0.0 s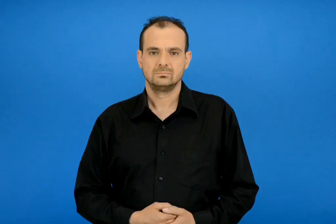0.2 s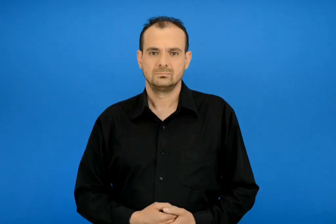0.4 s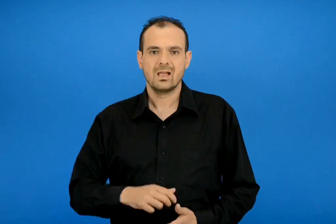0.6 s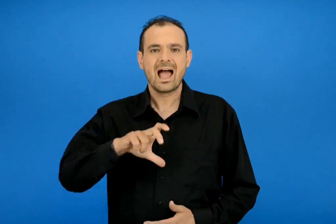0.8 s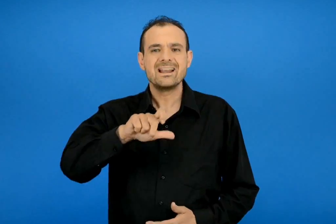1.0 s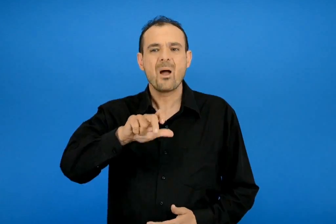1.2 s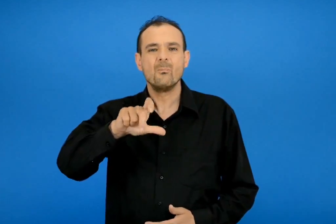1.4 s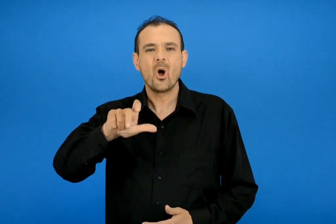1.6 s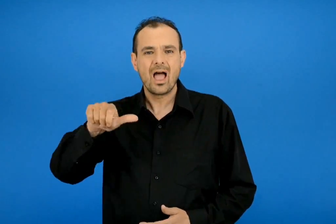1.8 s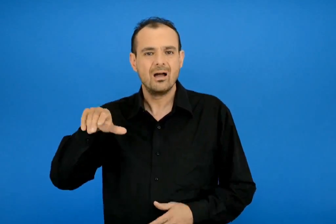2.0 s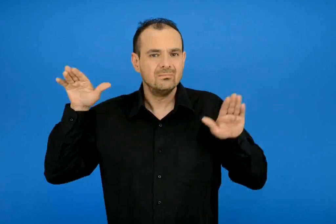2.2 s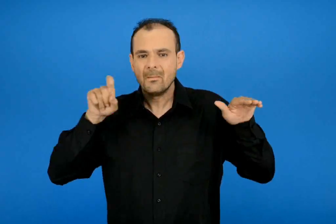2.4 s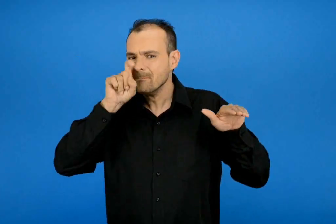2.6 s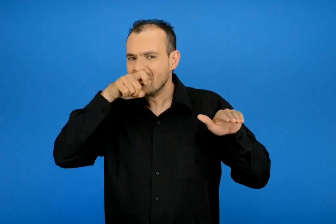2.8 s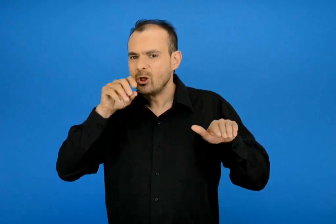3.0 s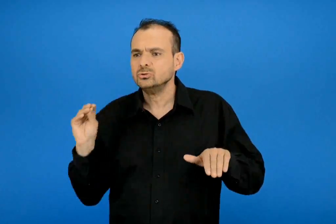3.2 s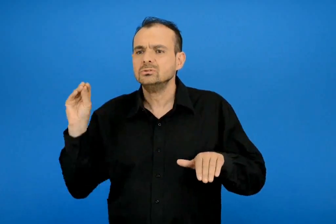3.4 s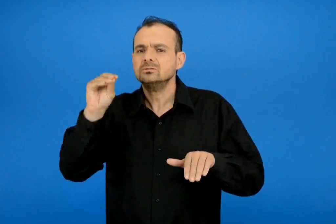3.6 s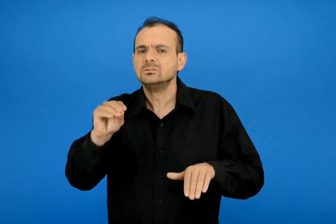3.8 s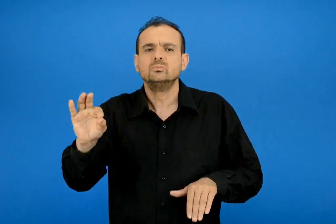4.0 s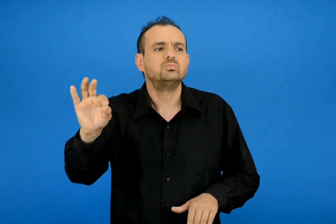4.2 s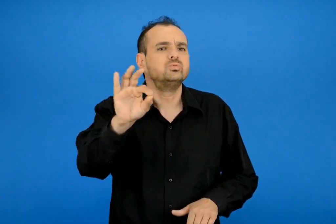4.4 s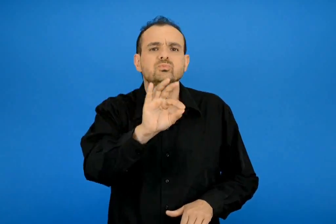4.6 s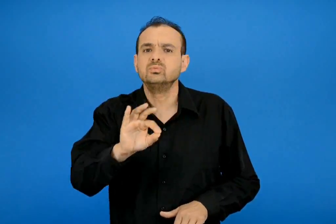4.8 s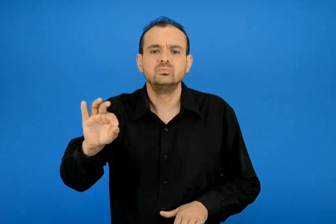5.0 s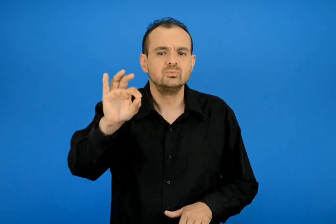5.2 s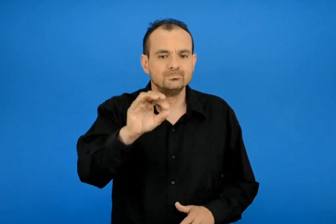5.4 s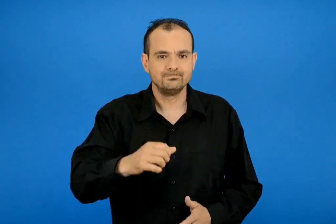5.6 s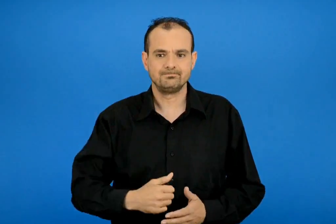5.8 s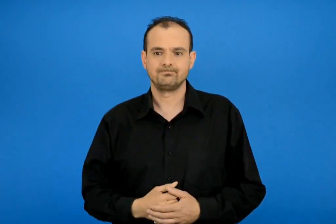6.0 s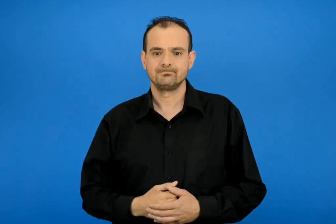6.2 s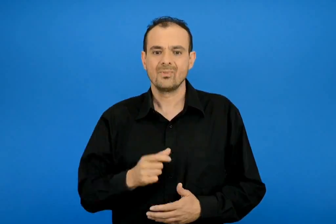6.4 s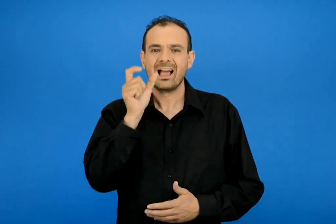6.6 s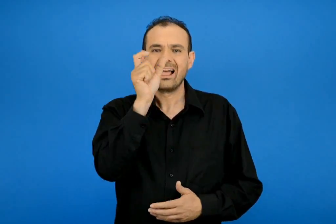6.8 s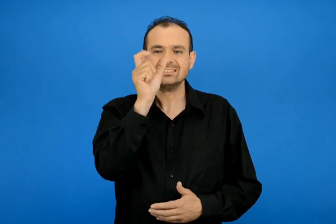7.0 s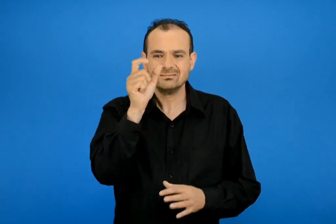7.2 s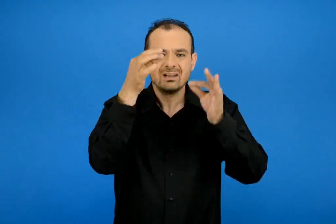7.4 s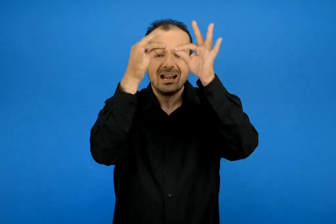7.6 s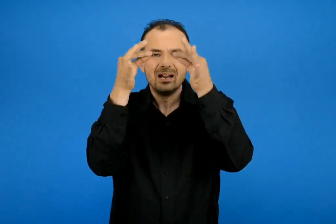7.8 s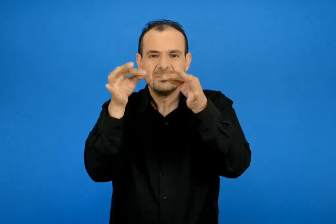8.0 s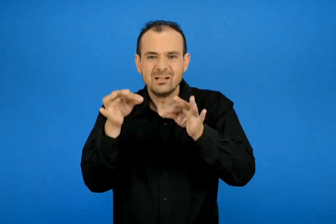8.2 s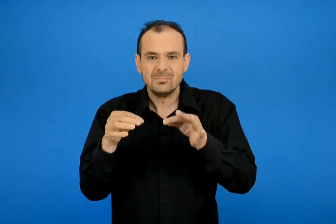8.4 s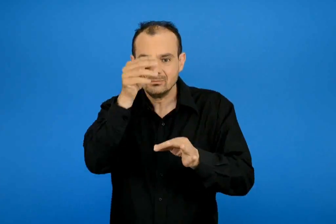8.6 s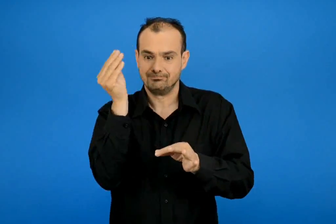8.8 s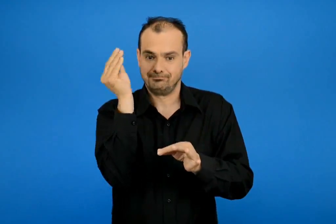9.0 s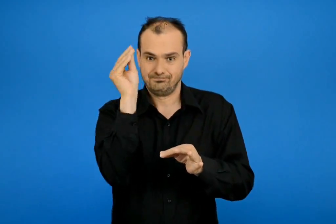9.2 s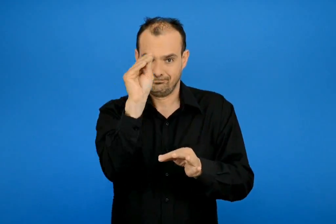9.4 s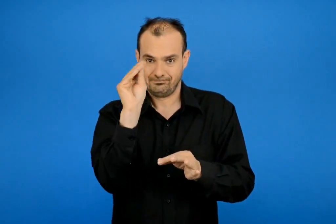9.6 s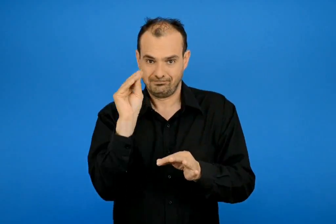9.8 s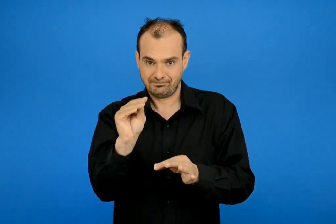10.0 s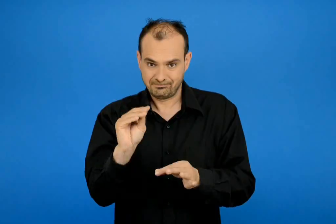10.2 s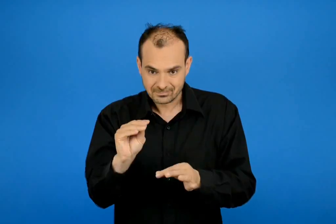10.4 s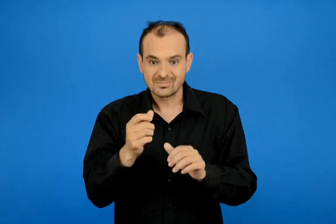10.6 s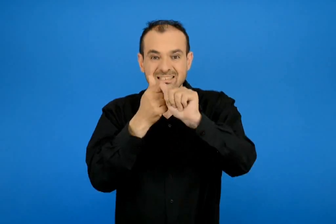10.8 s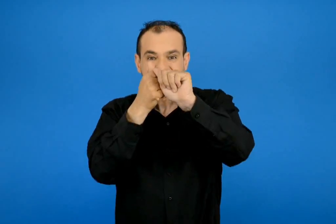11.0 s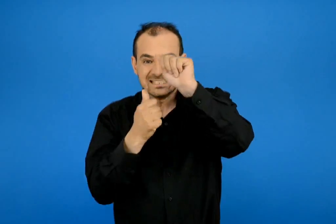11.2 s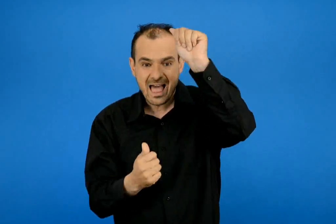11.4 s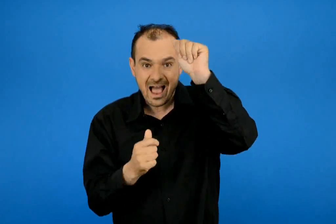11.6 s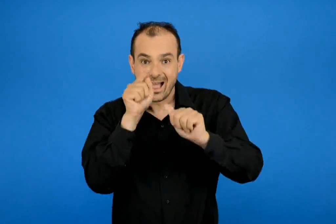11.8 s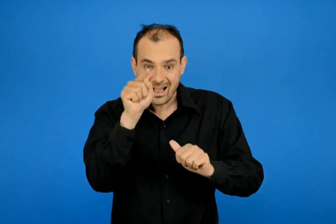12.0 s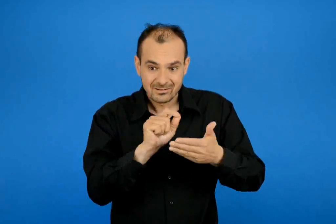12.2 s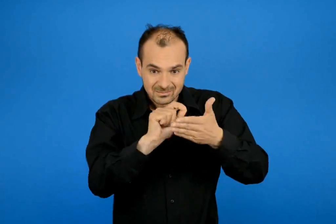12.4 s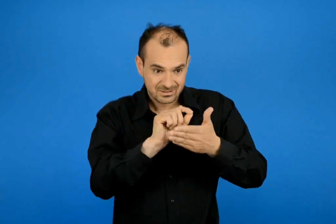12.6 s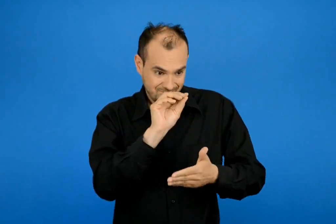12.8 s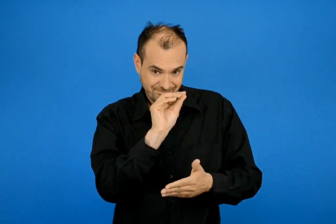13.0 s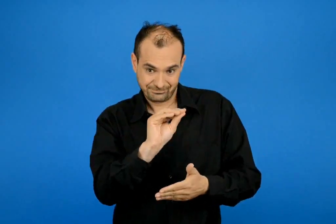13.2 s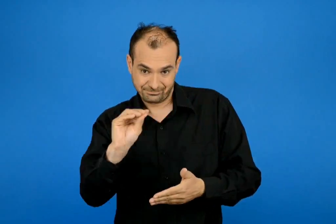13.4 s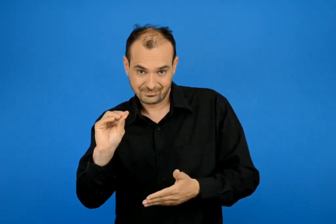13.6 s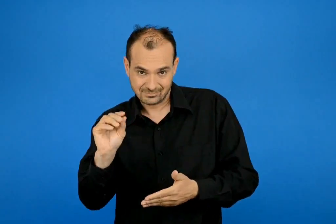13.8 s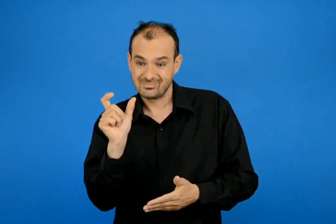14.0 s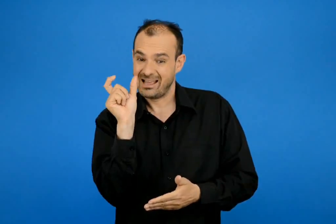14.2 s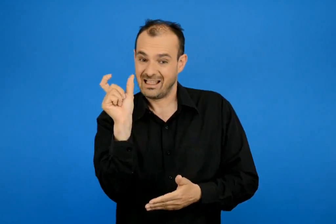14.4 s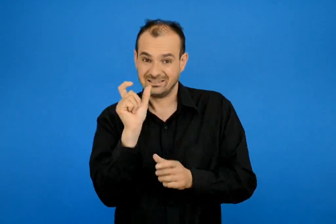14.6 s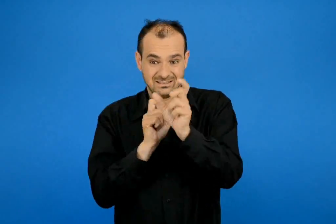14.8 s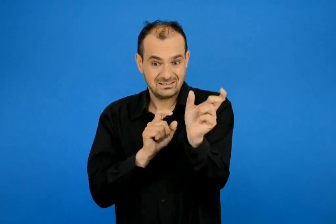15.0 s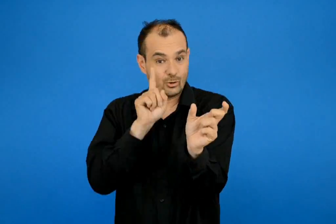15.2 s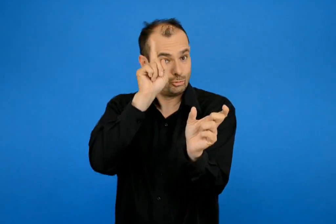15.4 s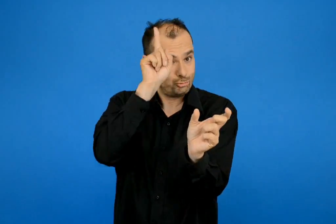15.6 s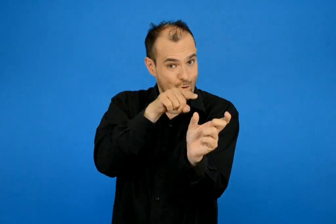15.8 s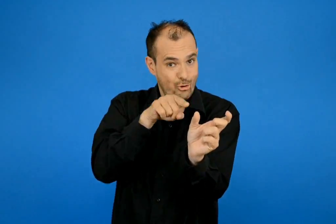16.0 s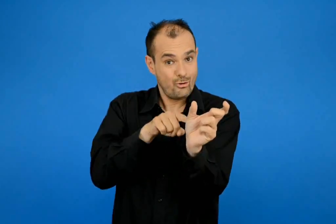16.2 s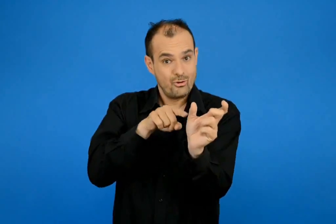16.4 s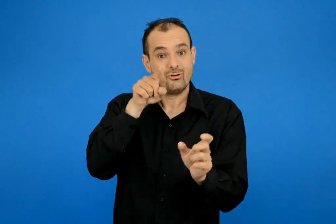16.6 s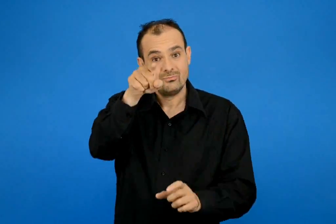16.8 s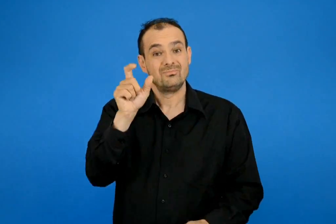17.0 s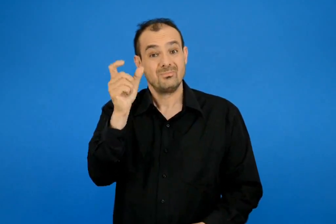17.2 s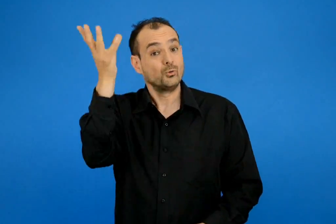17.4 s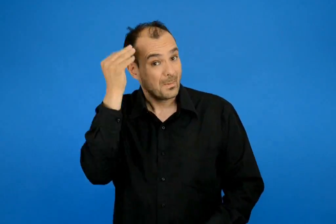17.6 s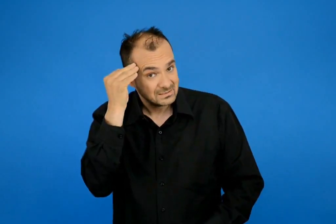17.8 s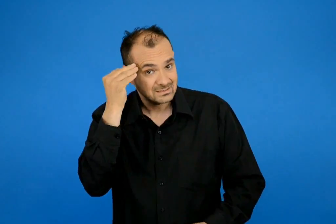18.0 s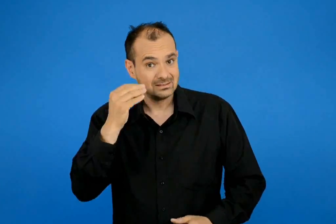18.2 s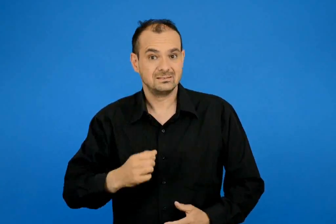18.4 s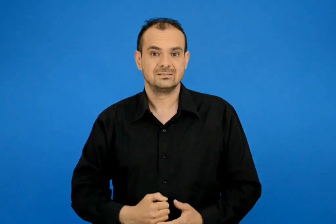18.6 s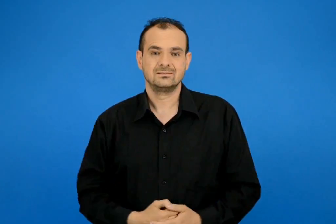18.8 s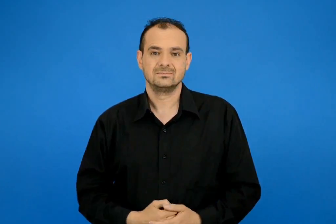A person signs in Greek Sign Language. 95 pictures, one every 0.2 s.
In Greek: που έβαλε ο παπαγάλος τα λεμόνια ; συμπλήρωσε στις λέξεις τα γράμματα που λείπουν γράψε τα στη σειρά βάλε τόνο στη λέξη και θα το μάθεις
